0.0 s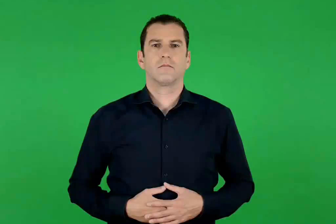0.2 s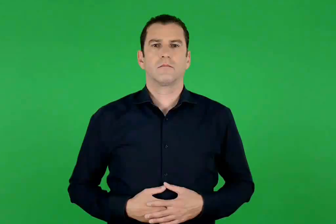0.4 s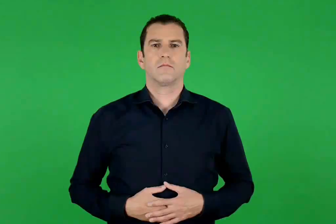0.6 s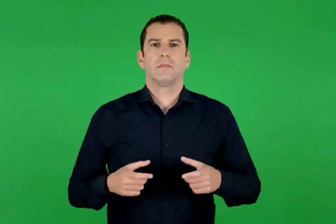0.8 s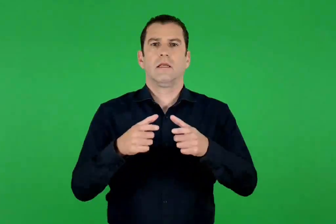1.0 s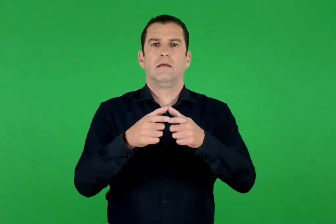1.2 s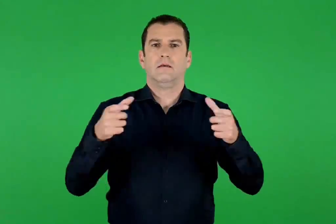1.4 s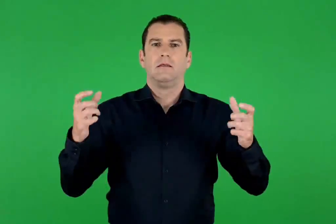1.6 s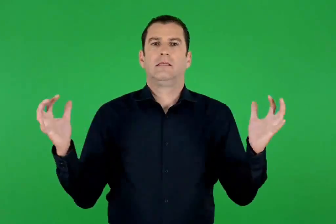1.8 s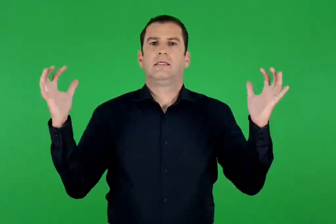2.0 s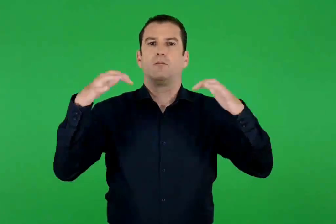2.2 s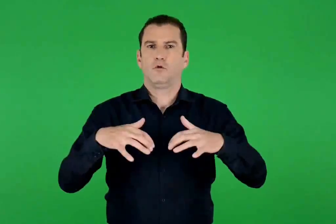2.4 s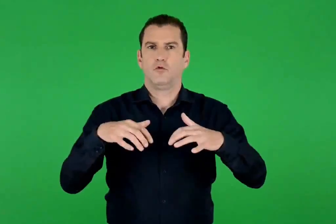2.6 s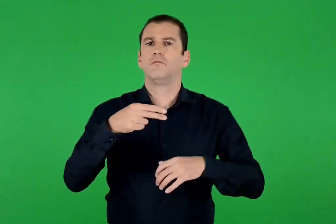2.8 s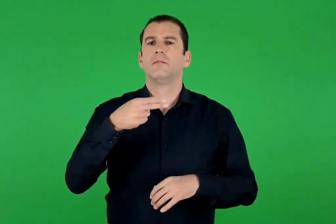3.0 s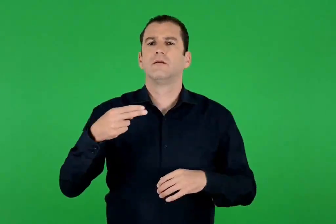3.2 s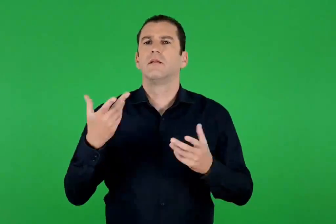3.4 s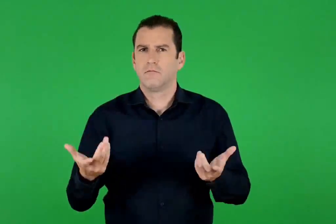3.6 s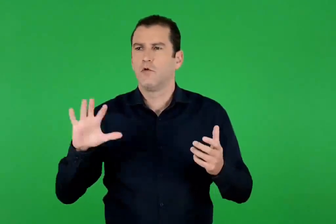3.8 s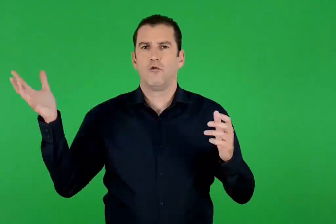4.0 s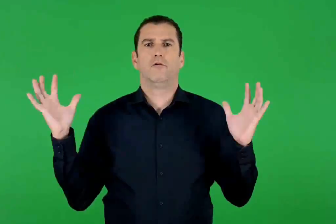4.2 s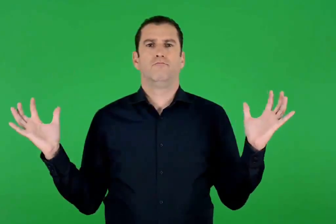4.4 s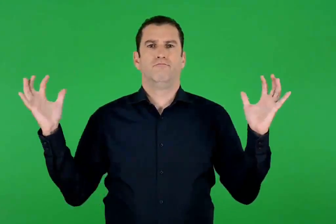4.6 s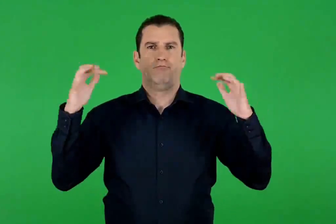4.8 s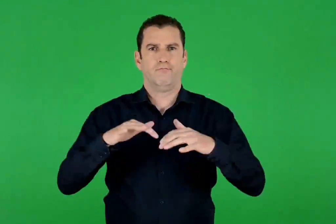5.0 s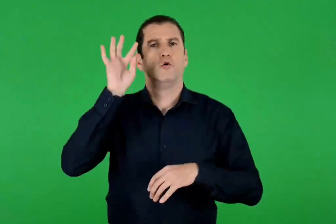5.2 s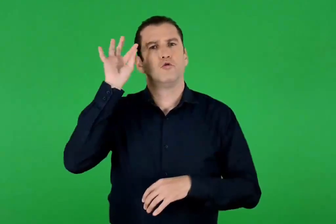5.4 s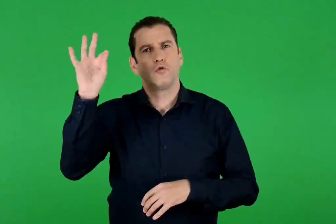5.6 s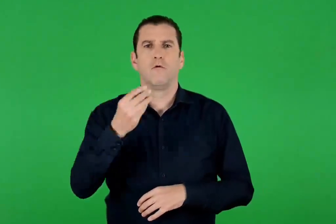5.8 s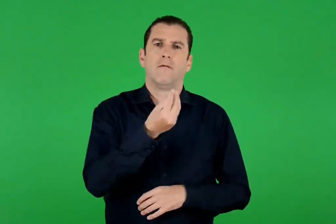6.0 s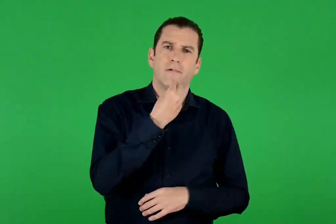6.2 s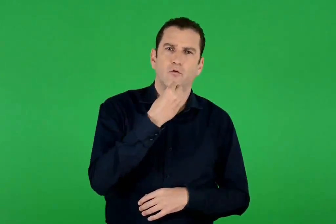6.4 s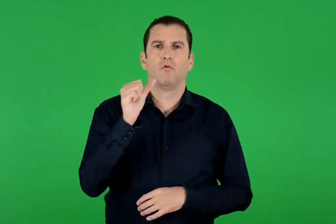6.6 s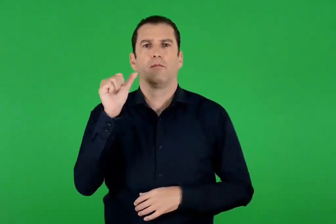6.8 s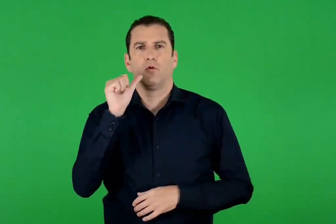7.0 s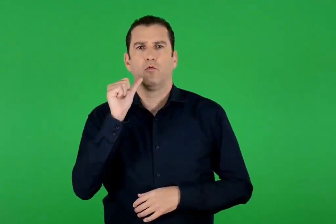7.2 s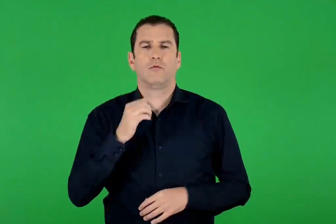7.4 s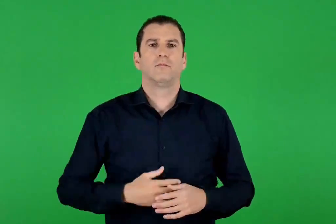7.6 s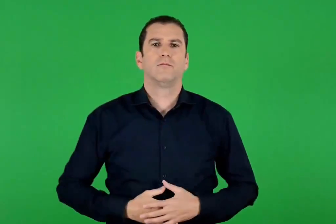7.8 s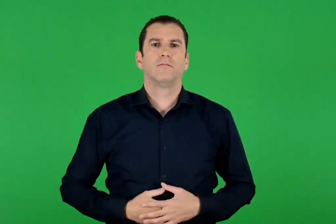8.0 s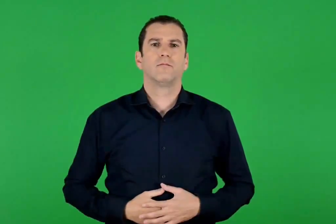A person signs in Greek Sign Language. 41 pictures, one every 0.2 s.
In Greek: συμπόσιο συγκέντρωση για φαγητό και ποτό
